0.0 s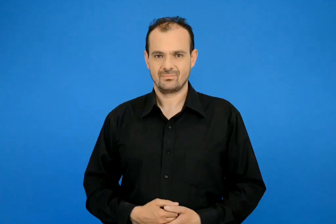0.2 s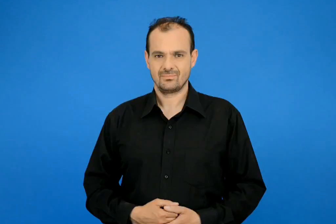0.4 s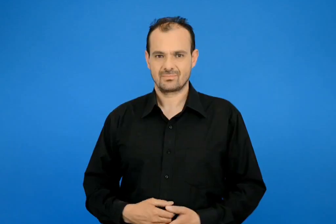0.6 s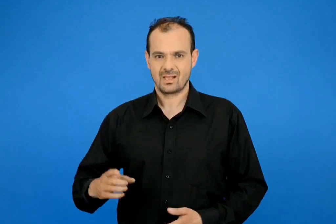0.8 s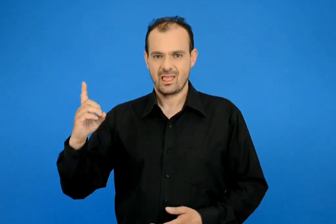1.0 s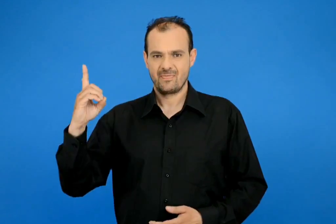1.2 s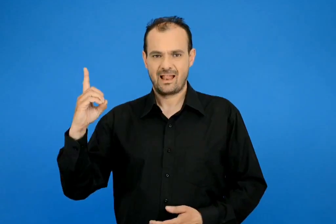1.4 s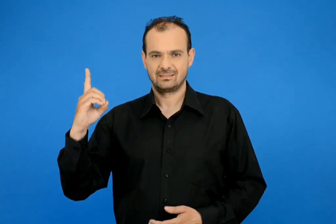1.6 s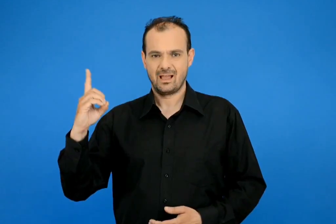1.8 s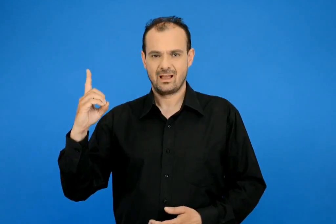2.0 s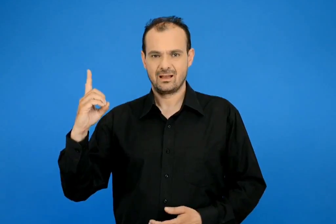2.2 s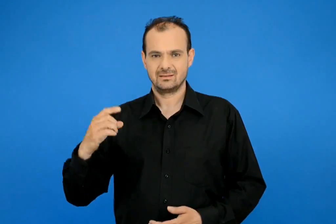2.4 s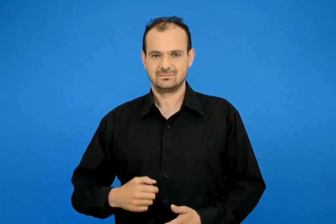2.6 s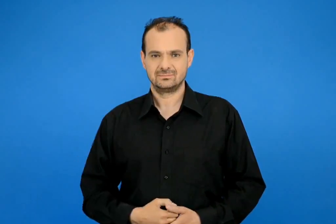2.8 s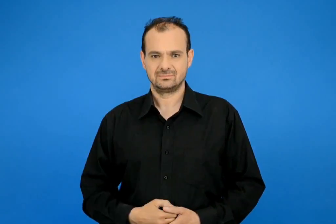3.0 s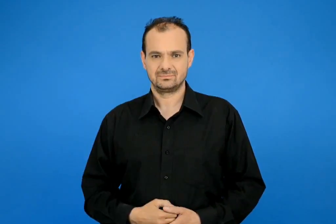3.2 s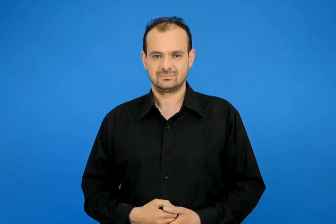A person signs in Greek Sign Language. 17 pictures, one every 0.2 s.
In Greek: δέλτα
